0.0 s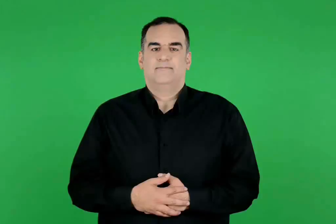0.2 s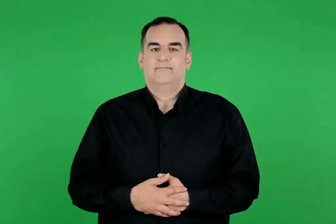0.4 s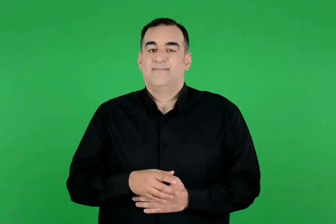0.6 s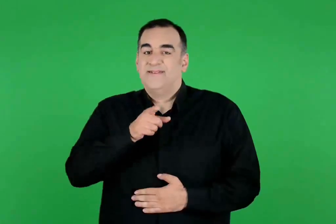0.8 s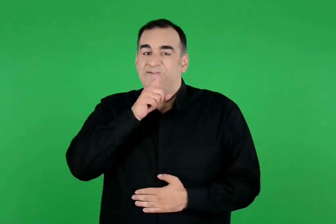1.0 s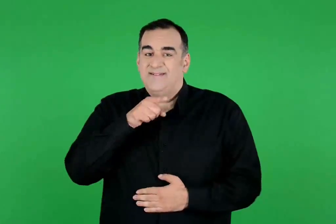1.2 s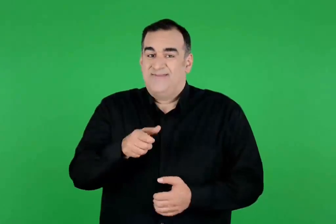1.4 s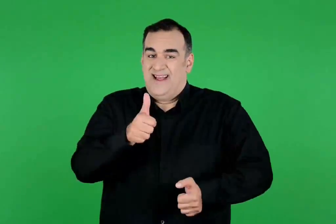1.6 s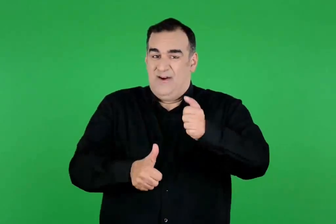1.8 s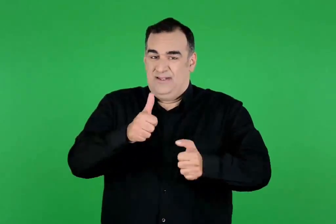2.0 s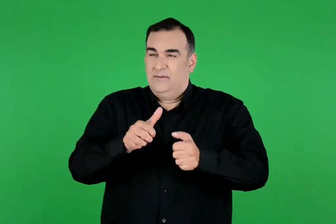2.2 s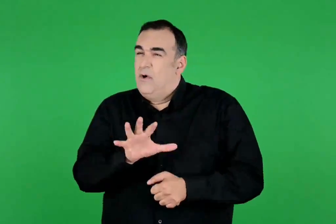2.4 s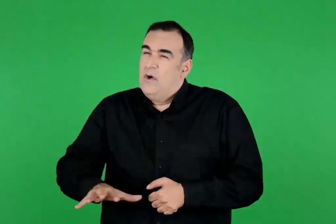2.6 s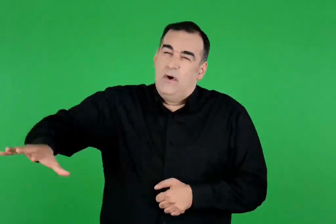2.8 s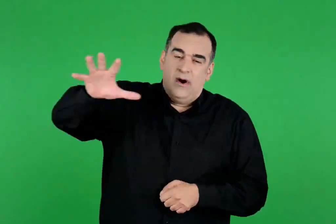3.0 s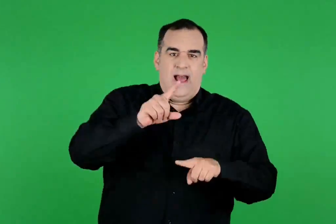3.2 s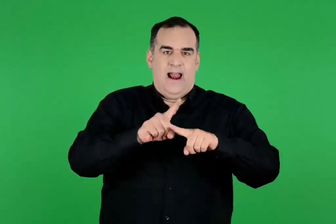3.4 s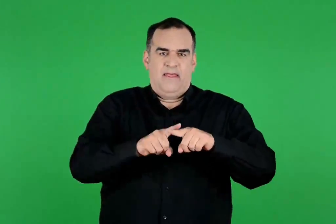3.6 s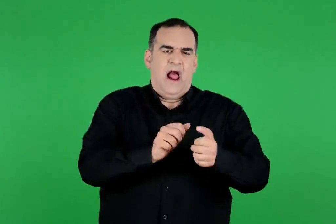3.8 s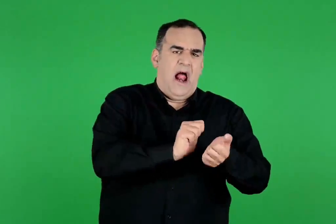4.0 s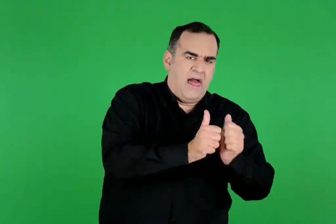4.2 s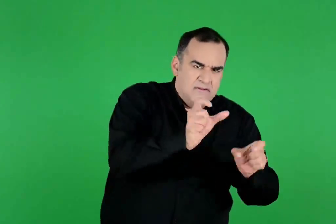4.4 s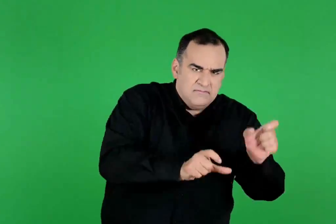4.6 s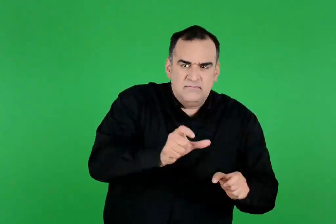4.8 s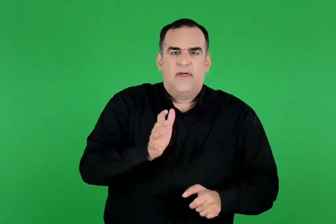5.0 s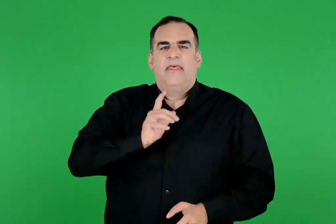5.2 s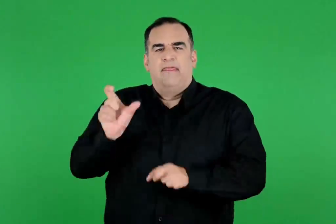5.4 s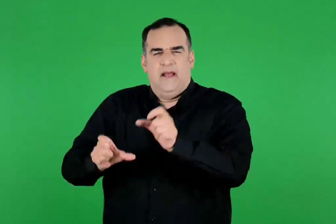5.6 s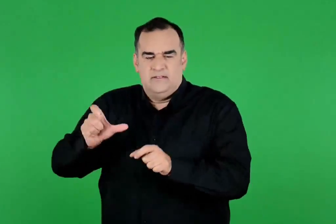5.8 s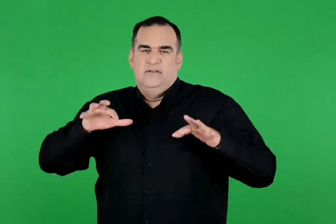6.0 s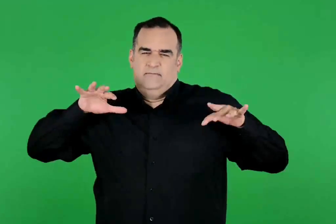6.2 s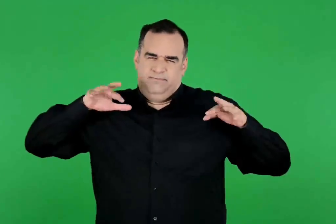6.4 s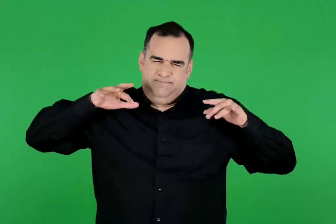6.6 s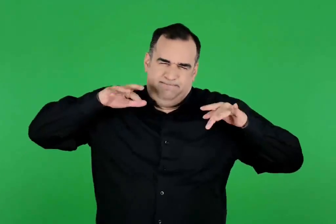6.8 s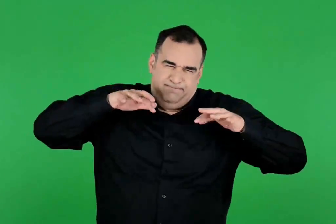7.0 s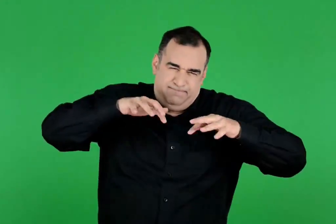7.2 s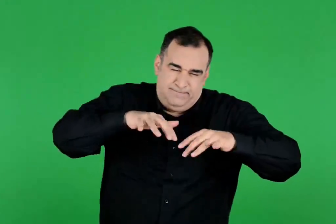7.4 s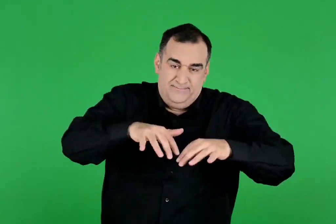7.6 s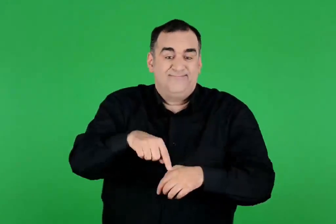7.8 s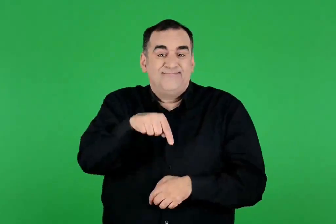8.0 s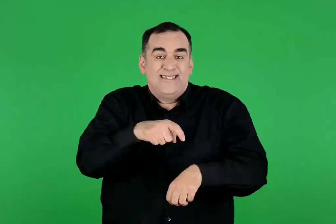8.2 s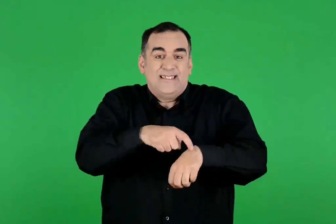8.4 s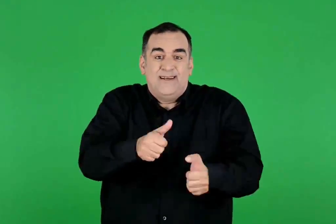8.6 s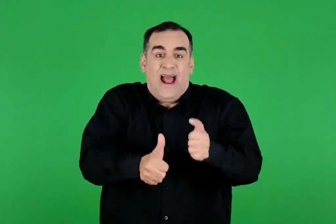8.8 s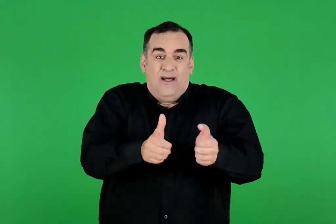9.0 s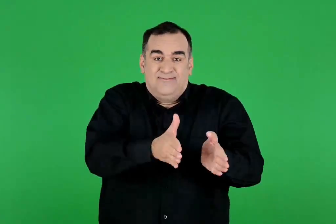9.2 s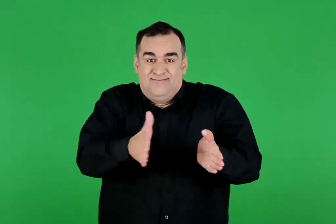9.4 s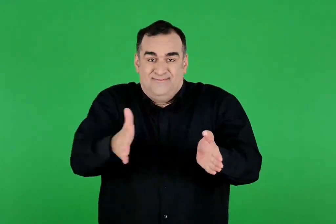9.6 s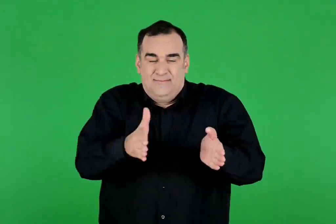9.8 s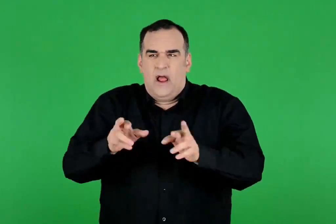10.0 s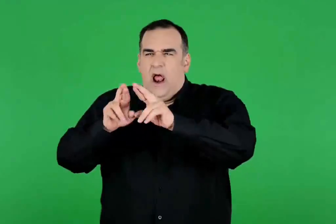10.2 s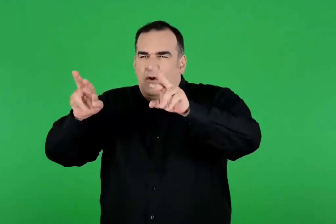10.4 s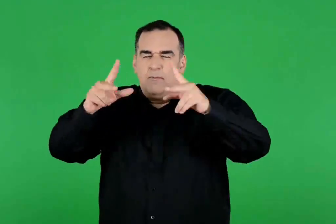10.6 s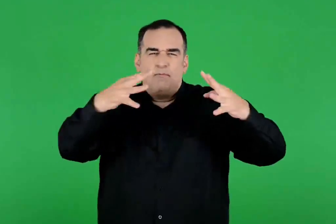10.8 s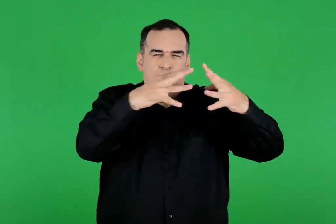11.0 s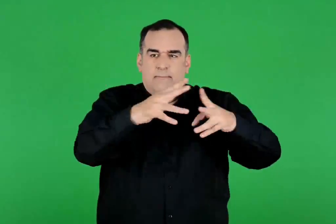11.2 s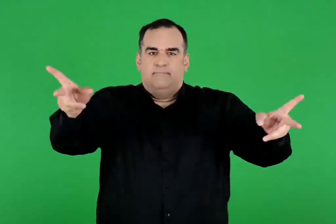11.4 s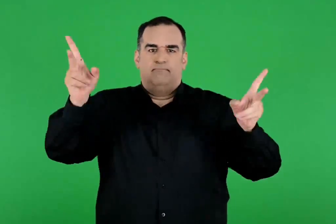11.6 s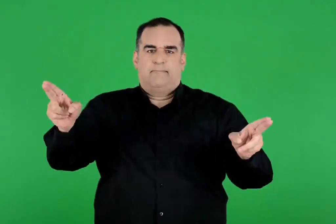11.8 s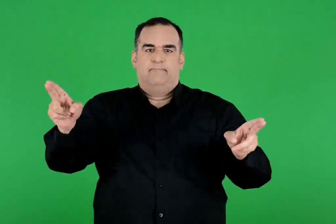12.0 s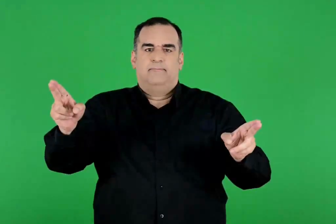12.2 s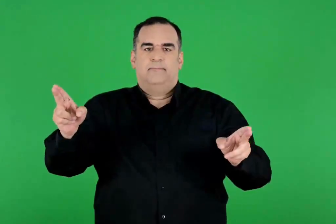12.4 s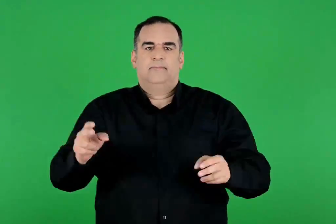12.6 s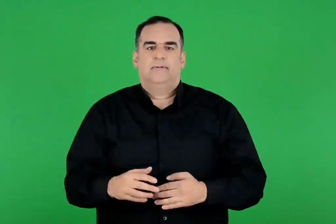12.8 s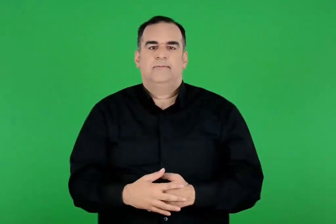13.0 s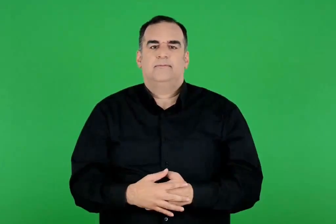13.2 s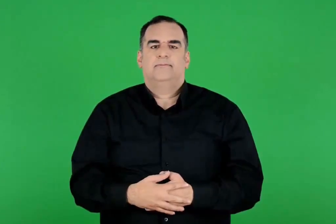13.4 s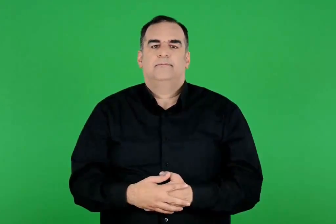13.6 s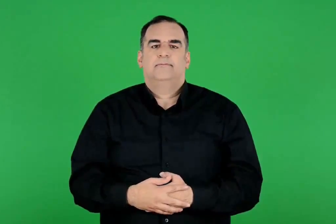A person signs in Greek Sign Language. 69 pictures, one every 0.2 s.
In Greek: στους αγώνες αυτούς έρχονταν αθλητές και θεατές από όλα τα μέρη της ελλάδας κι όσο κρατούσαν οι αγώνες σταματούσαν οι έχθρες και οι πόλεμοι
